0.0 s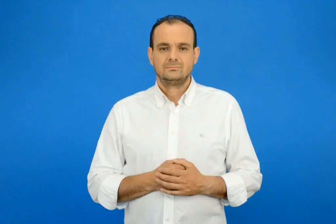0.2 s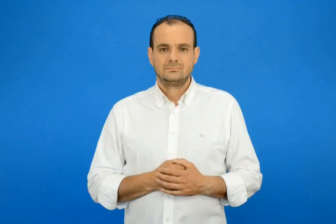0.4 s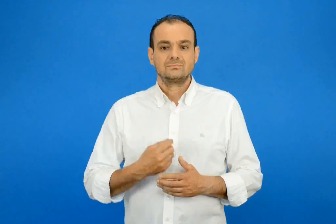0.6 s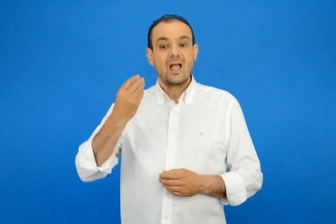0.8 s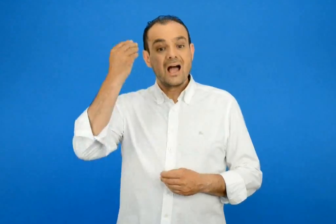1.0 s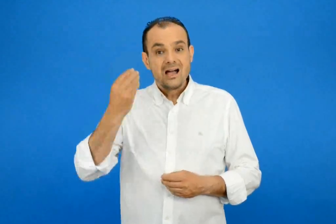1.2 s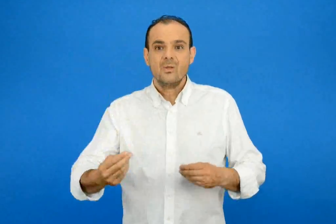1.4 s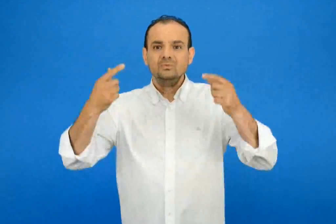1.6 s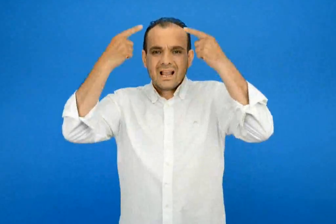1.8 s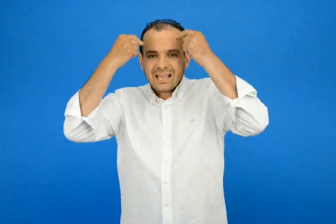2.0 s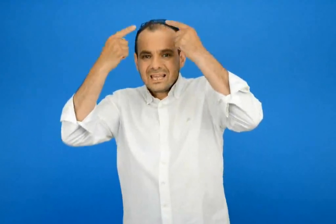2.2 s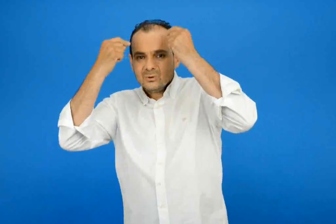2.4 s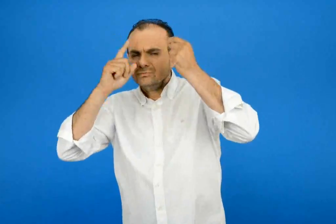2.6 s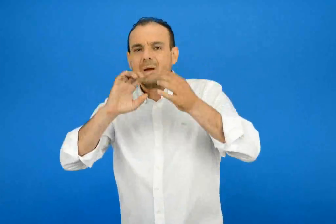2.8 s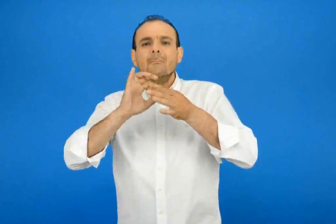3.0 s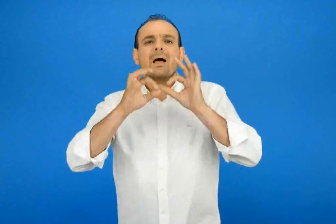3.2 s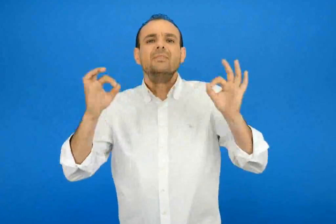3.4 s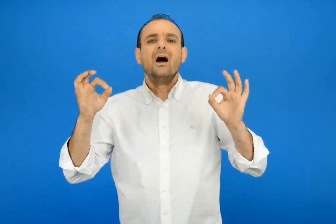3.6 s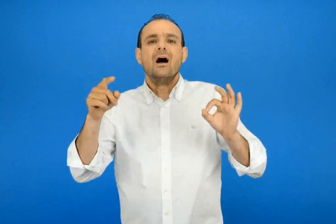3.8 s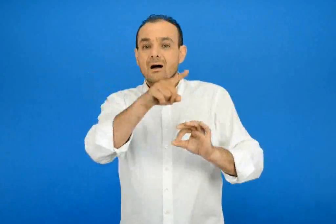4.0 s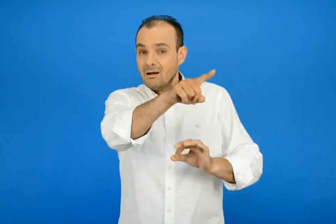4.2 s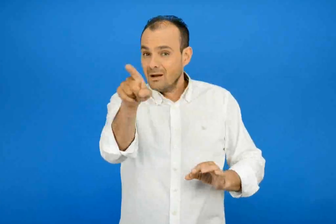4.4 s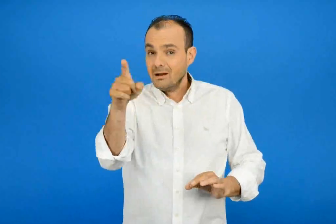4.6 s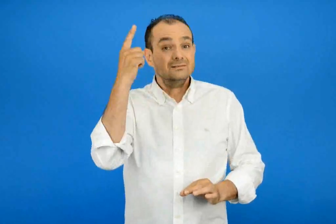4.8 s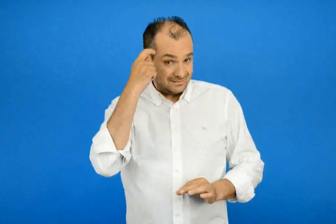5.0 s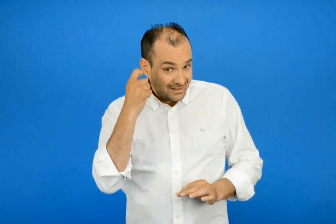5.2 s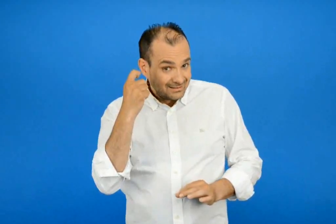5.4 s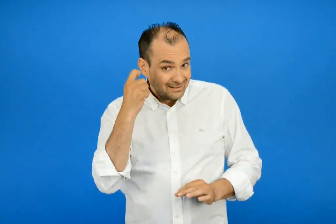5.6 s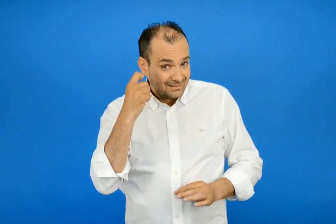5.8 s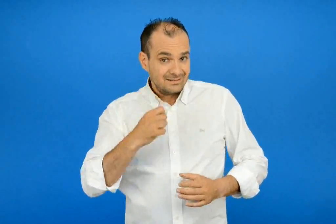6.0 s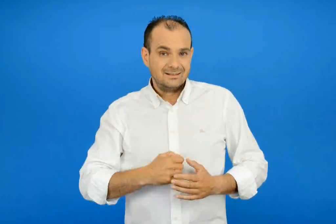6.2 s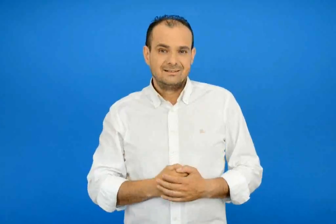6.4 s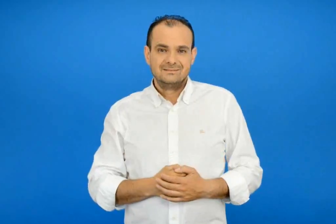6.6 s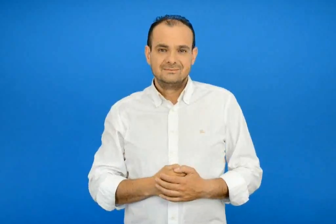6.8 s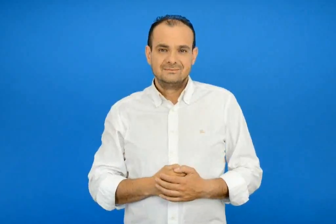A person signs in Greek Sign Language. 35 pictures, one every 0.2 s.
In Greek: ξέρετε παραμυθία με κάλους λύκους ;
